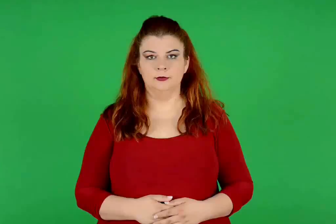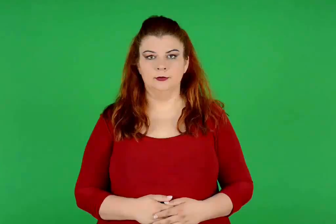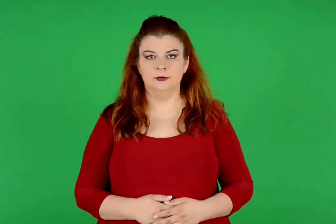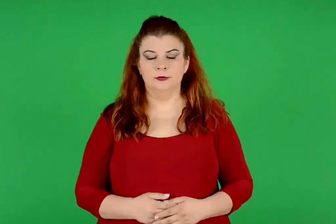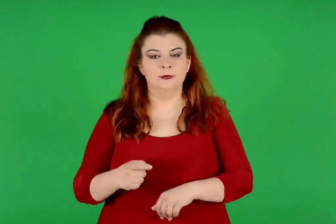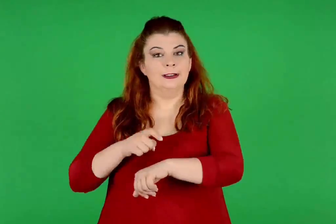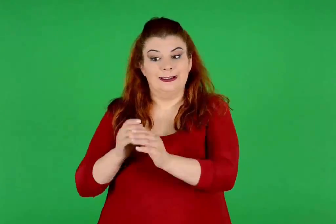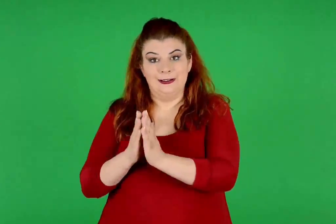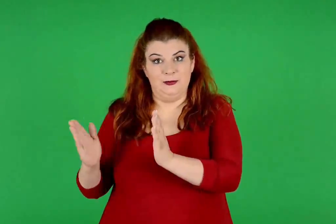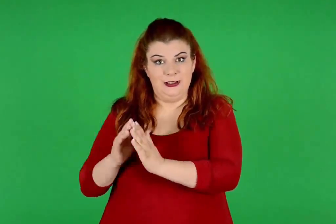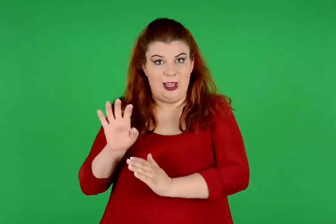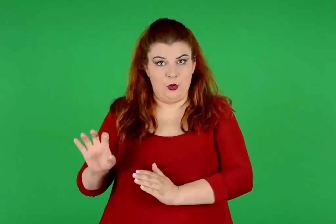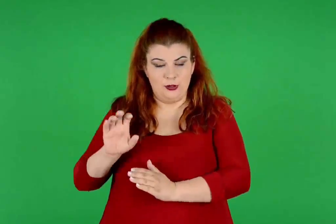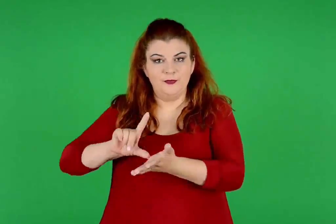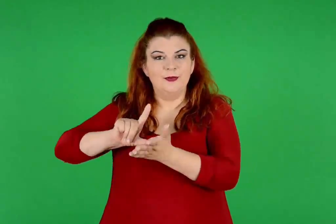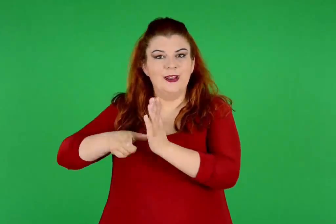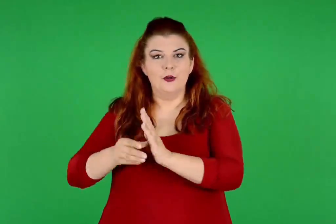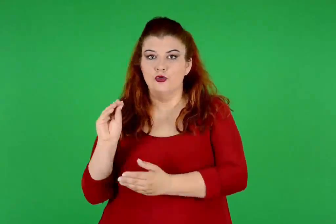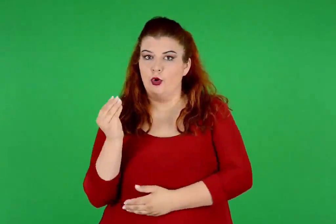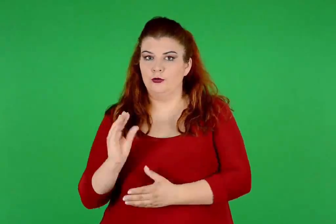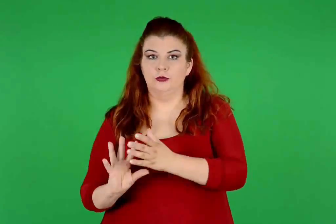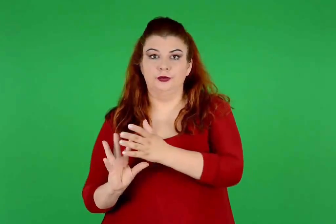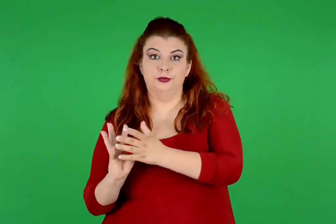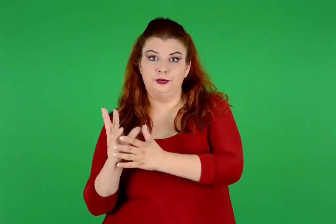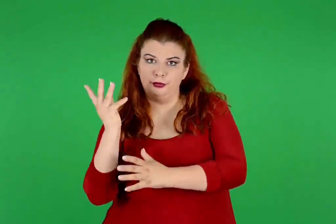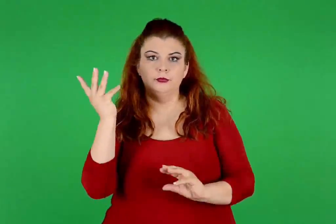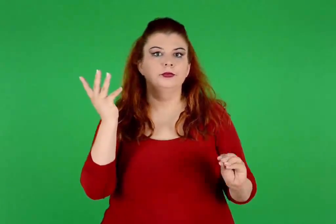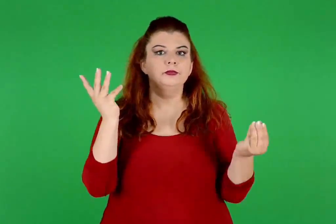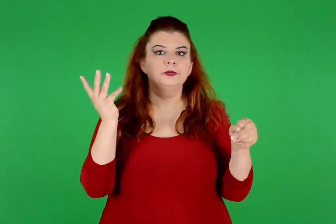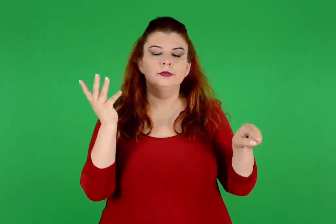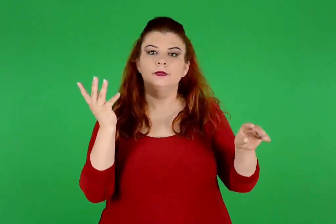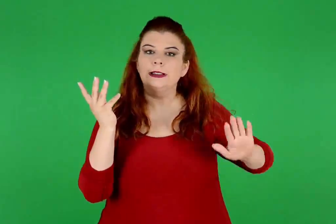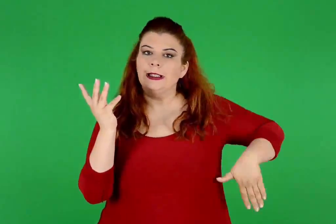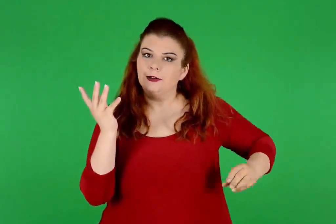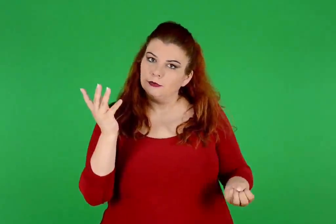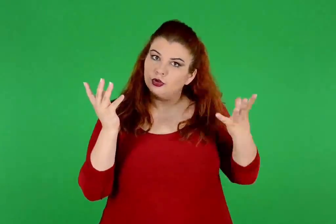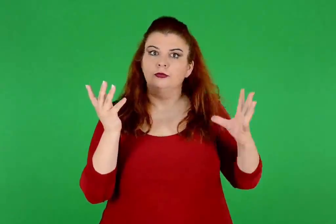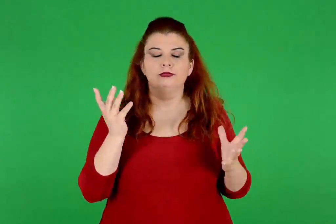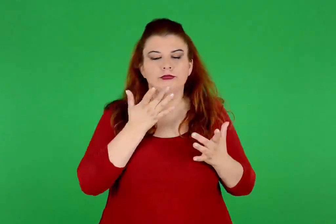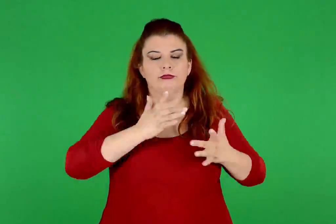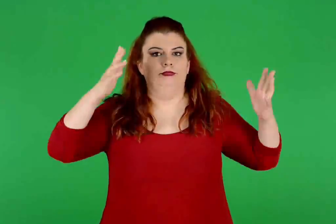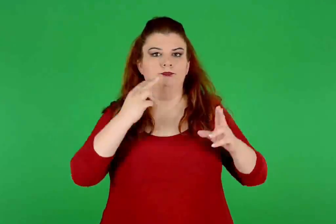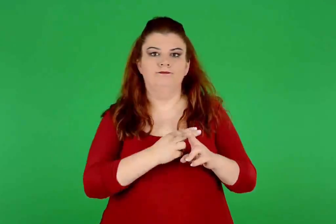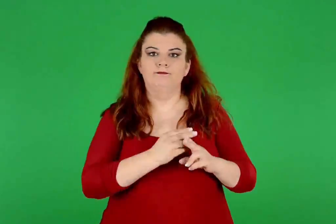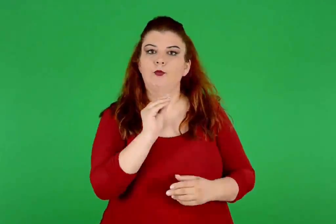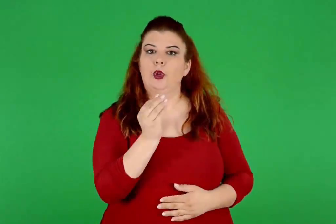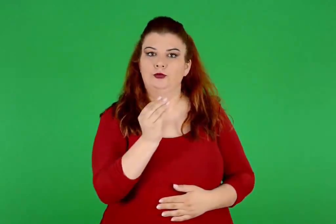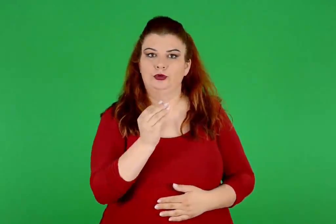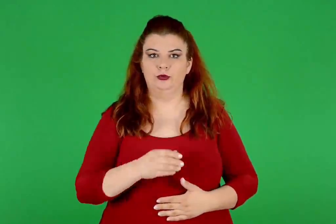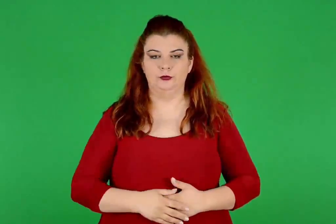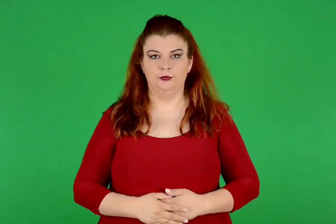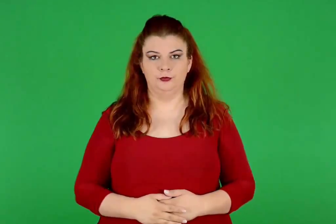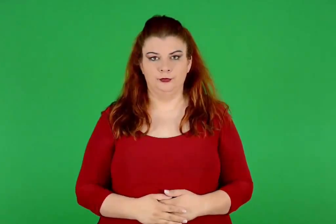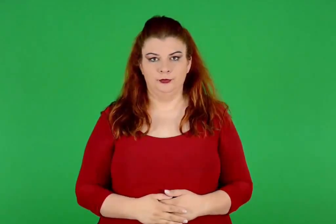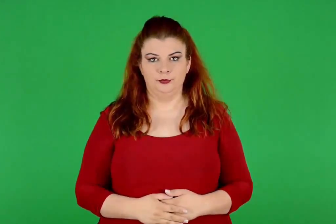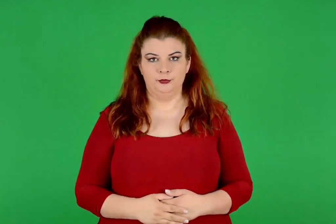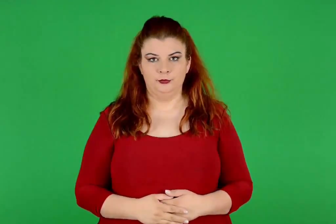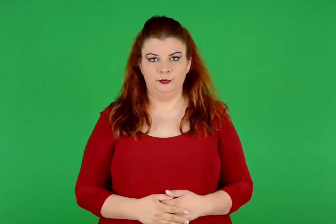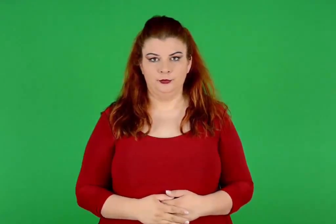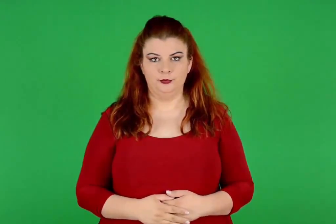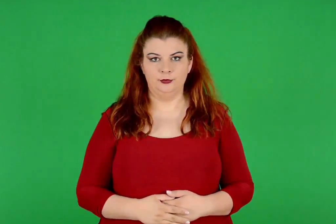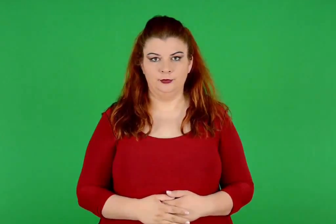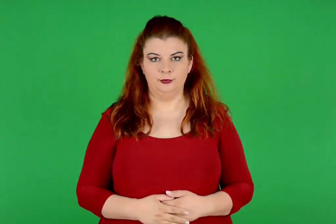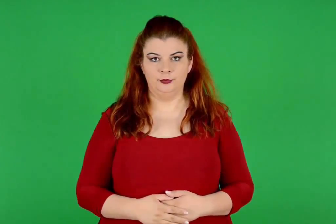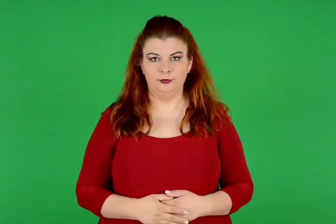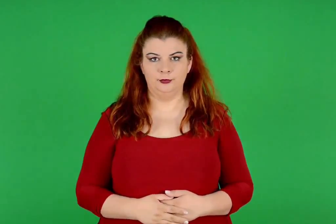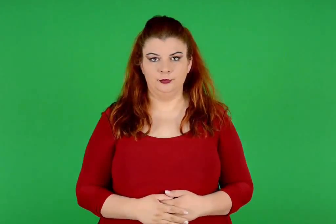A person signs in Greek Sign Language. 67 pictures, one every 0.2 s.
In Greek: την εποχή που ο κυκλαδικός πολιτισμός βρισκόταν σε μεγάλη ανάπτυξη , ένας άλλος λαμπρότερος πολιτισμός γεννήθηκε στην κρήτη
